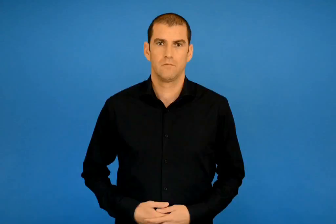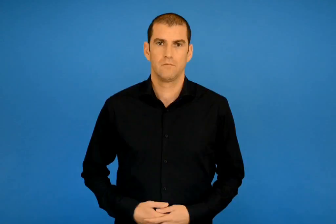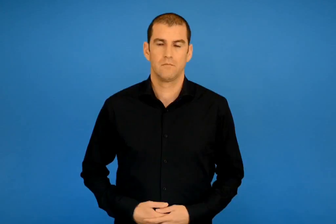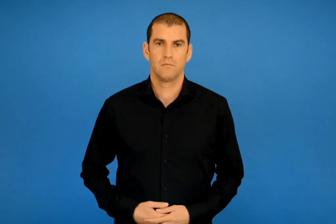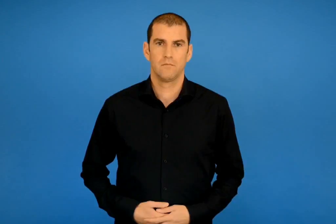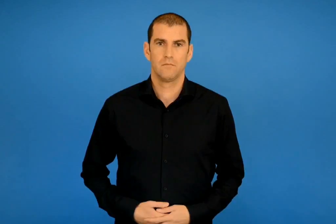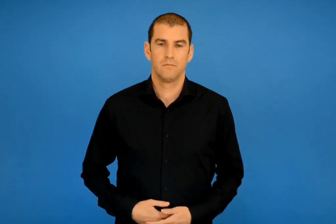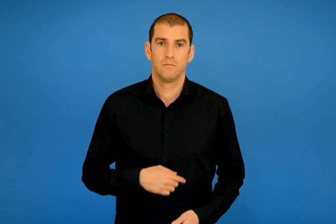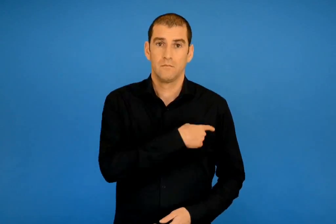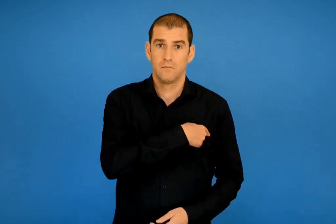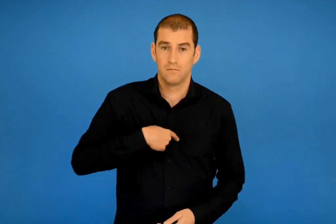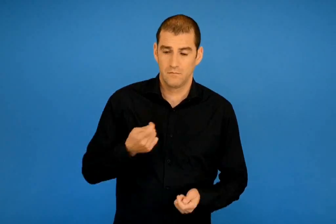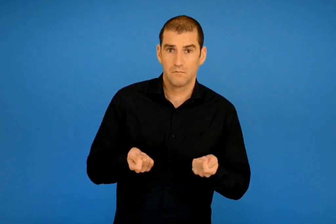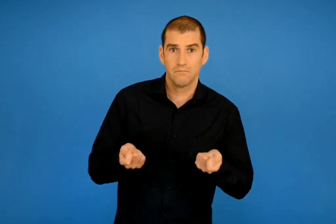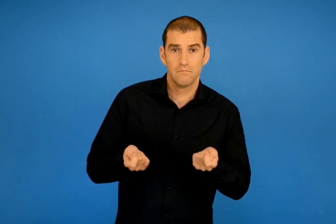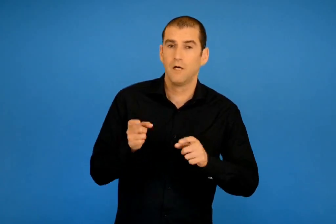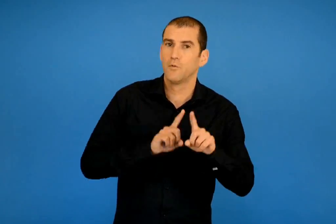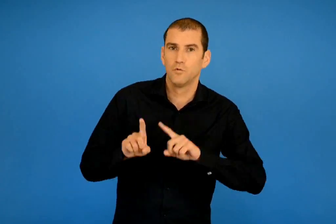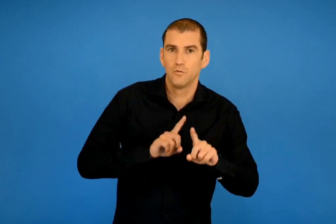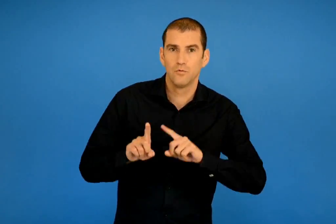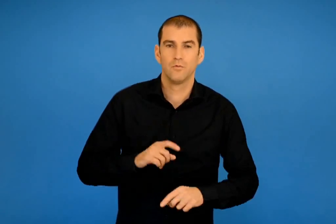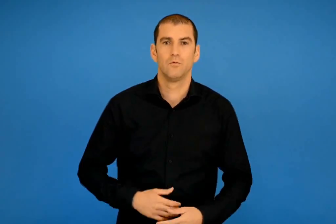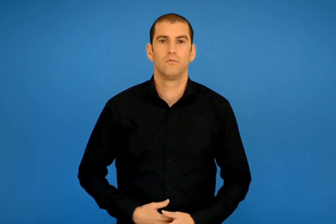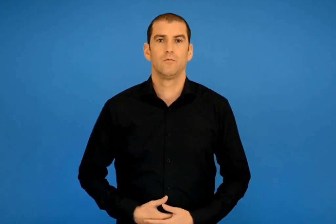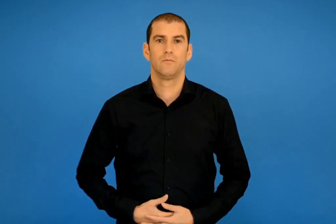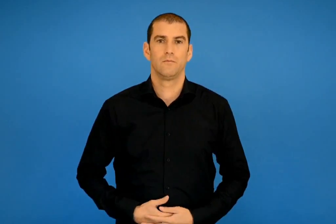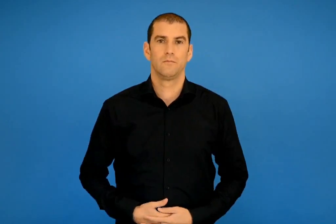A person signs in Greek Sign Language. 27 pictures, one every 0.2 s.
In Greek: ποιος διευθύνει ;
